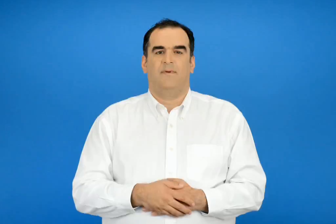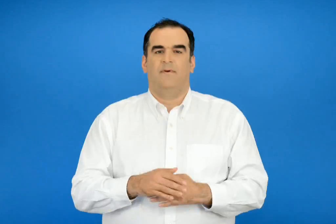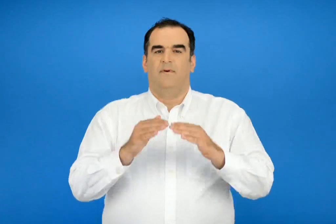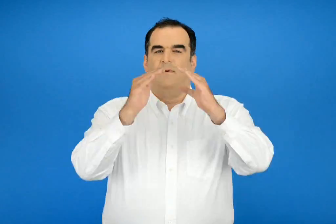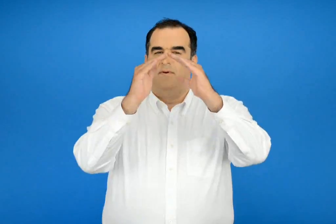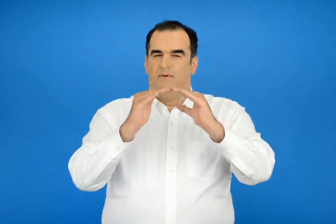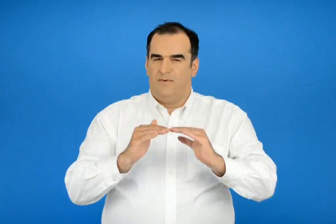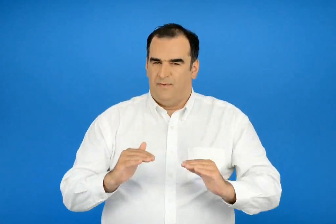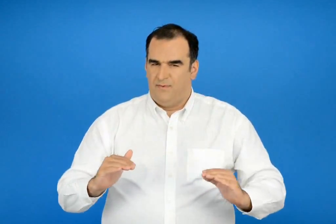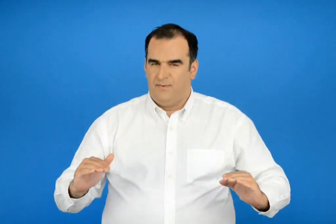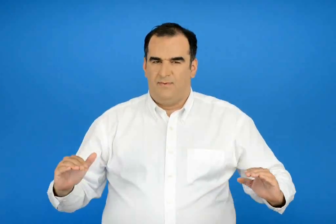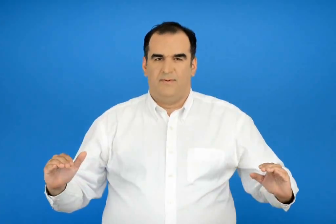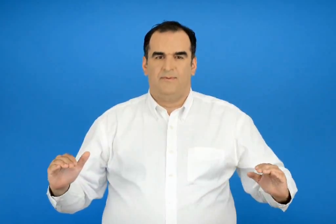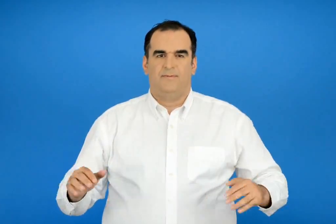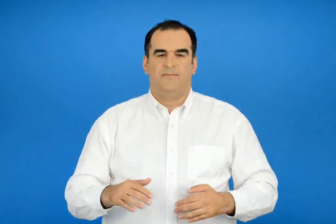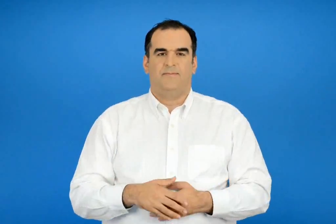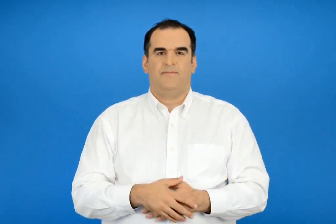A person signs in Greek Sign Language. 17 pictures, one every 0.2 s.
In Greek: ηρεμία
